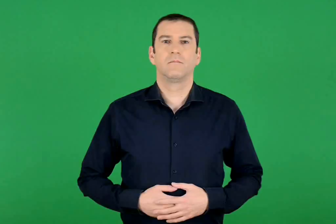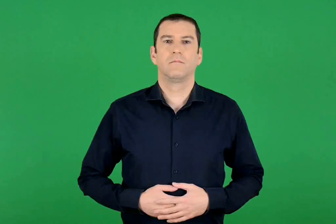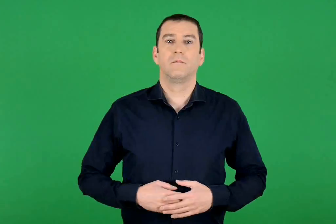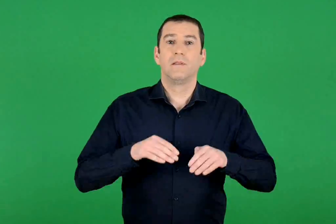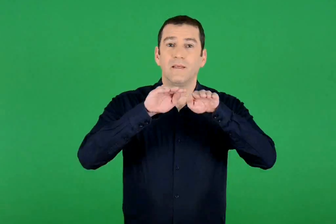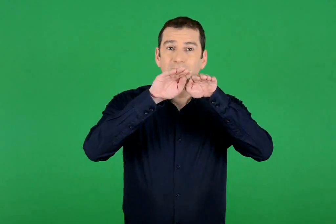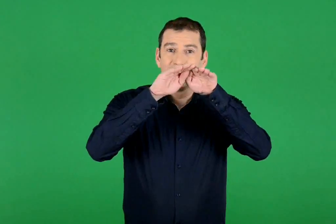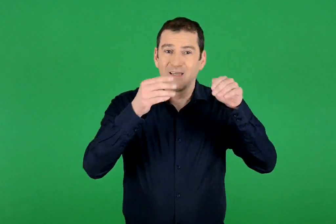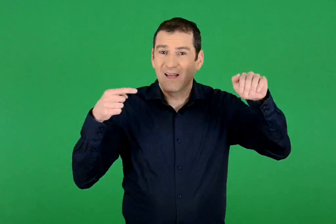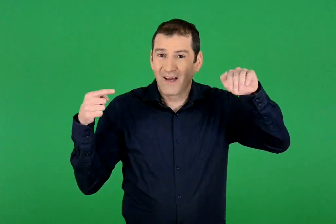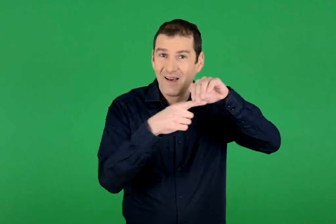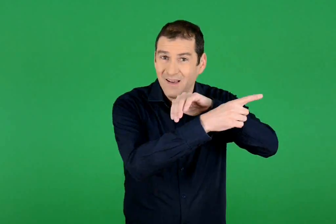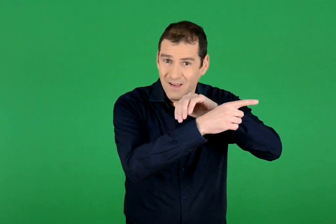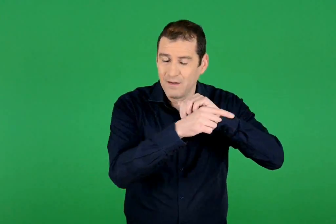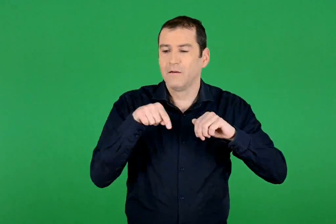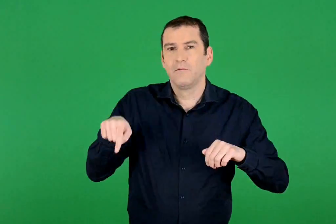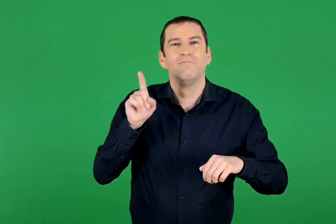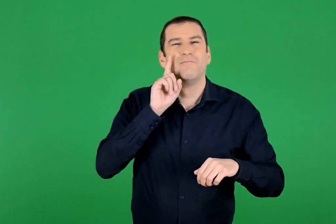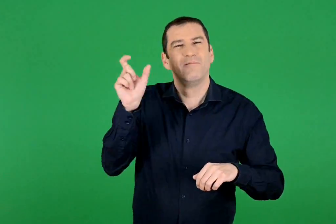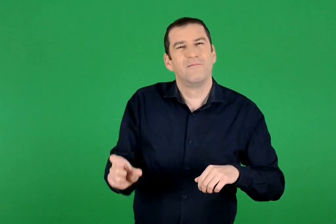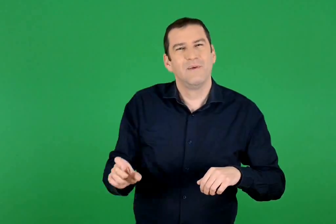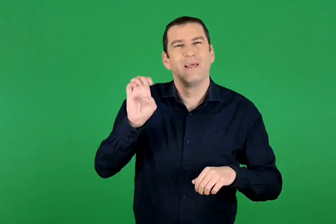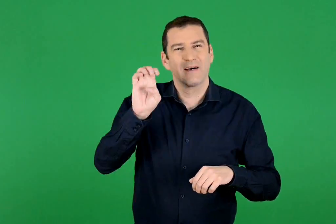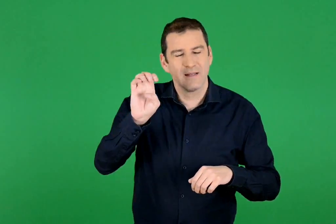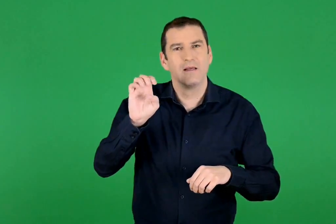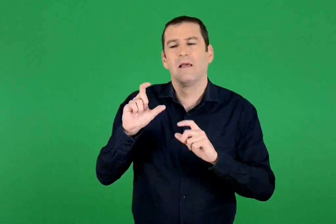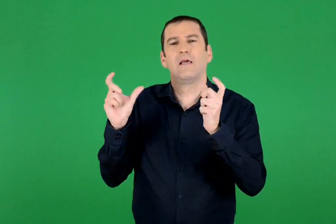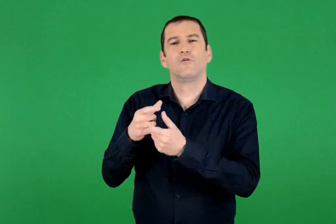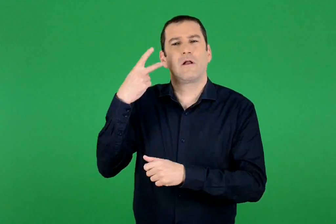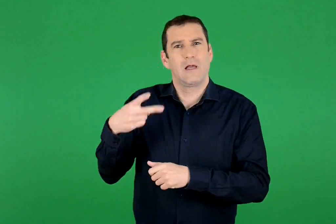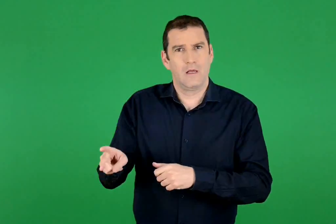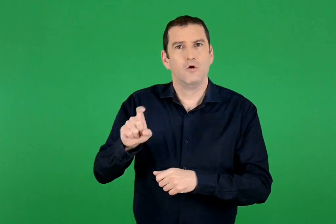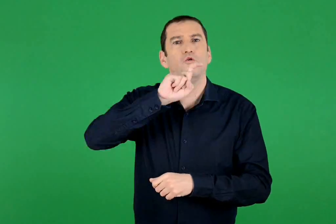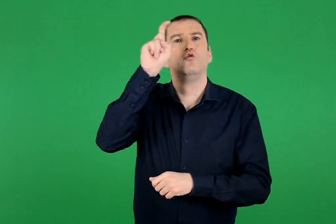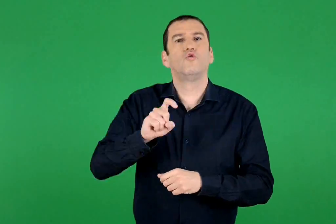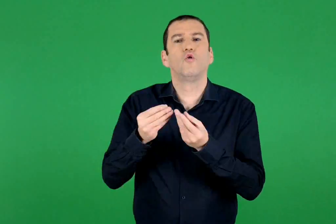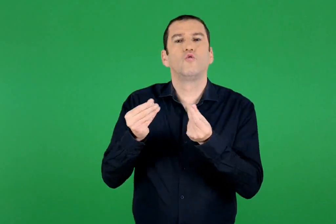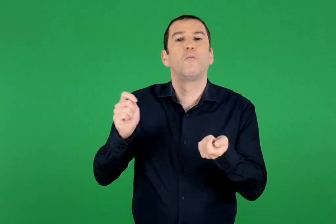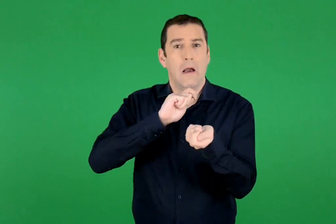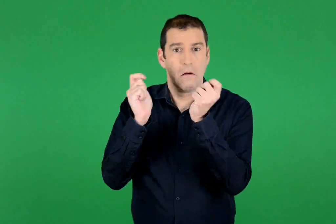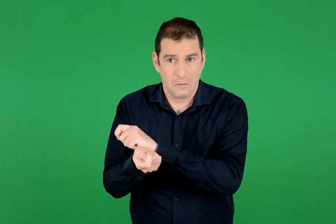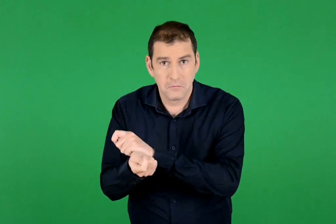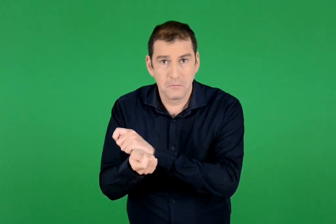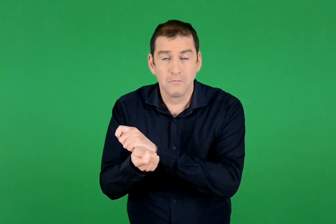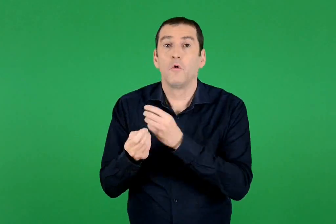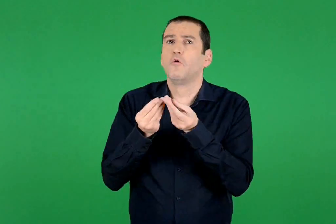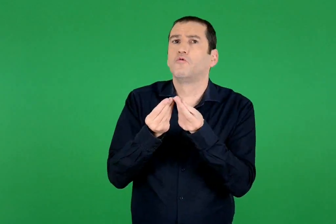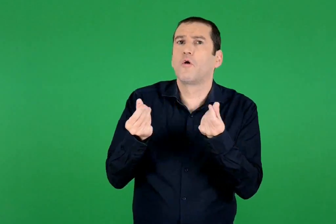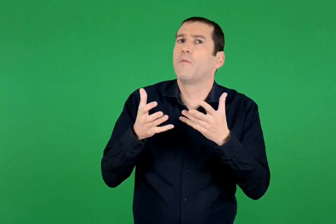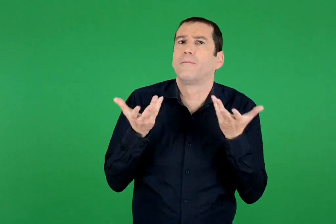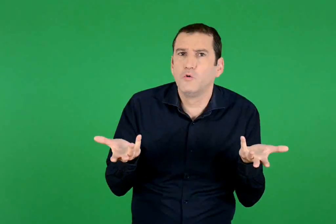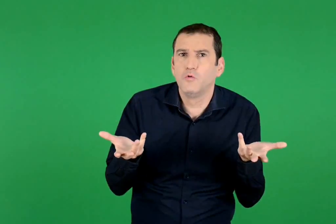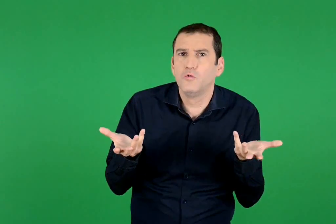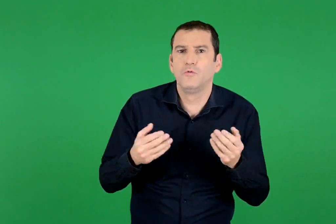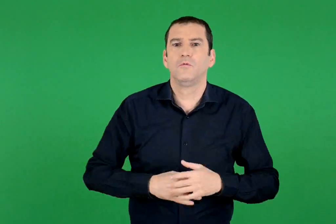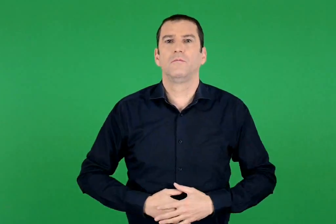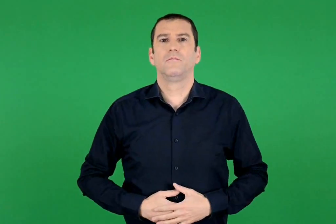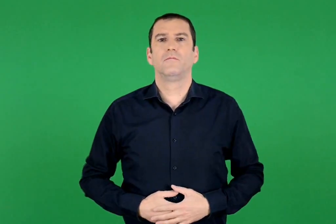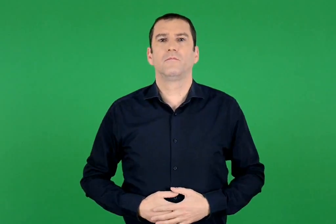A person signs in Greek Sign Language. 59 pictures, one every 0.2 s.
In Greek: η σήραγγα άλλαξε τη ζωή της ειρήνης και της οικογένειάς της ; με ποιον τρόπο ;
